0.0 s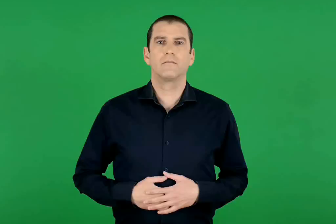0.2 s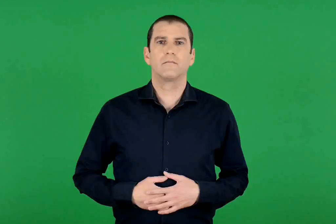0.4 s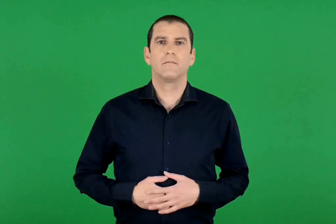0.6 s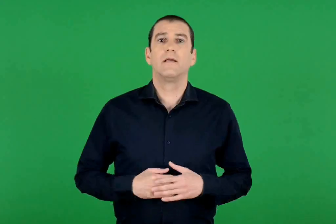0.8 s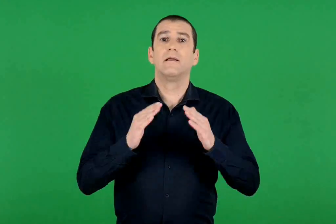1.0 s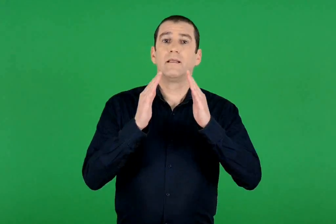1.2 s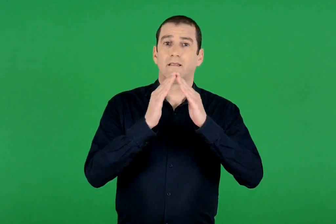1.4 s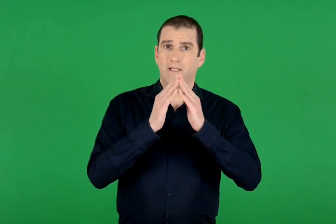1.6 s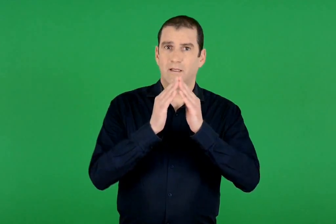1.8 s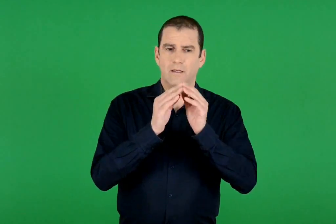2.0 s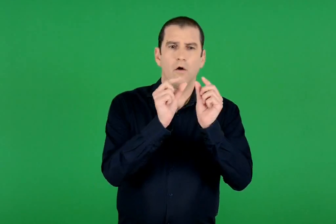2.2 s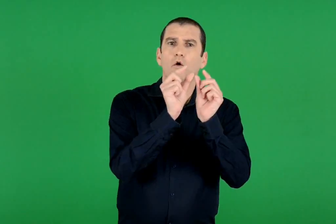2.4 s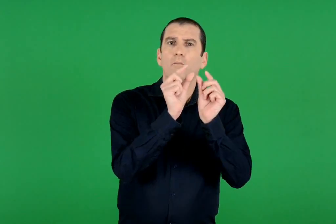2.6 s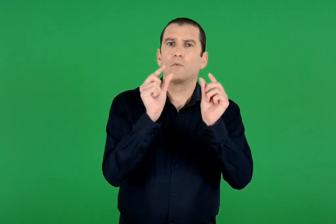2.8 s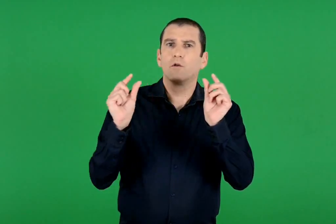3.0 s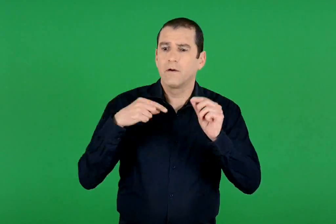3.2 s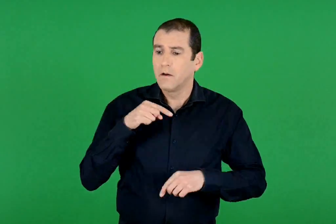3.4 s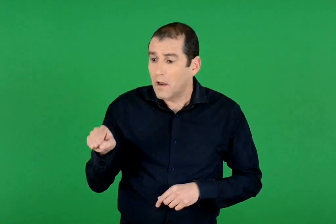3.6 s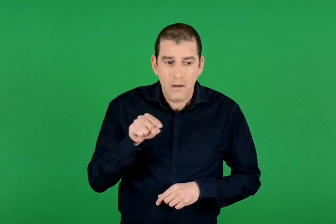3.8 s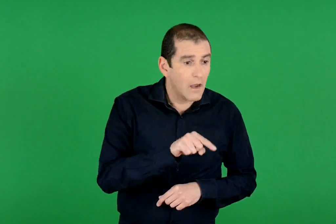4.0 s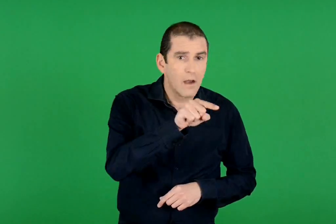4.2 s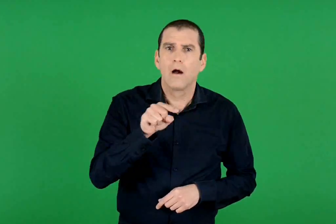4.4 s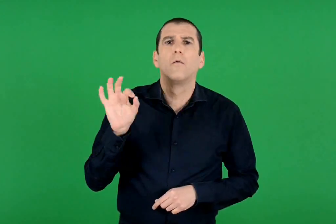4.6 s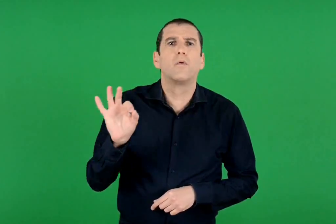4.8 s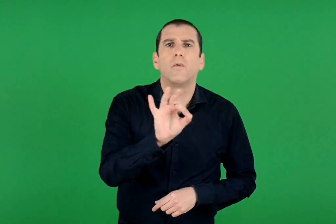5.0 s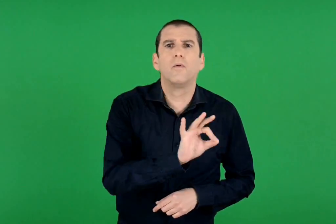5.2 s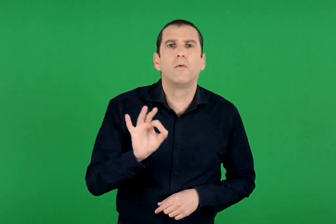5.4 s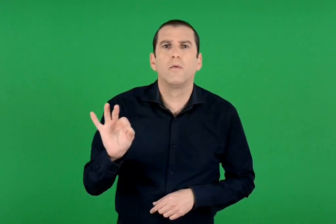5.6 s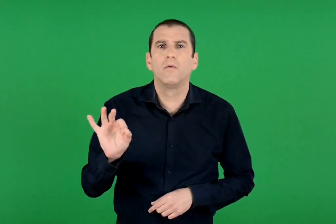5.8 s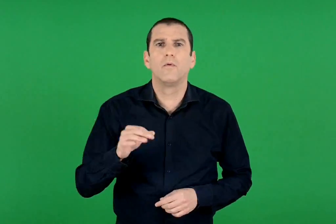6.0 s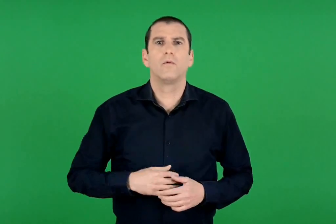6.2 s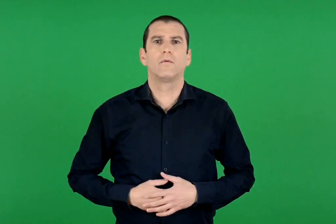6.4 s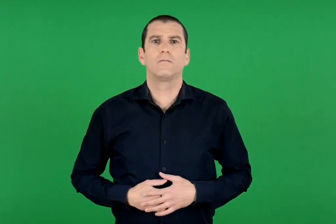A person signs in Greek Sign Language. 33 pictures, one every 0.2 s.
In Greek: σε ποια άλλα σημεία του σπιτιού συναντάμε μοτίβα ;
